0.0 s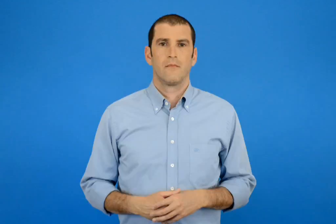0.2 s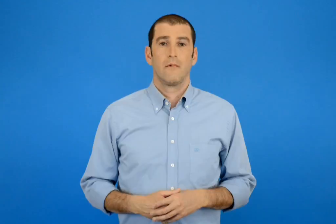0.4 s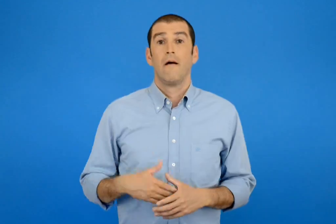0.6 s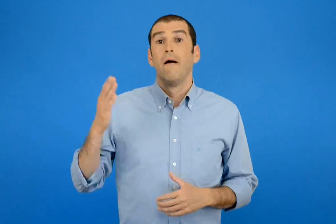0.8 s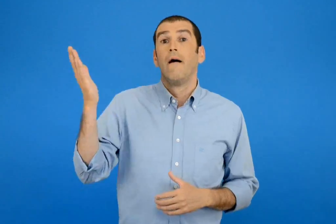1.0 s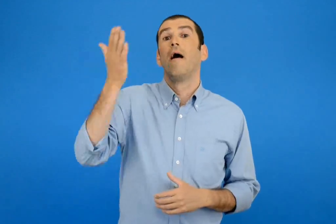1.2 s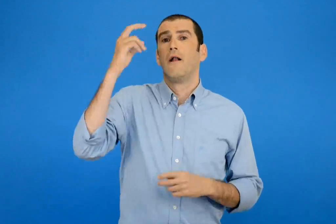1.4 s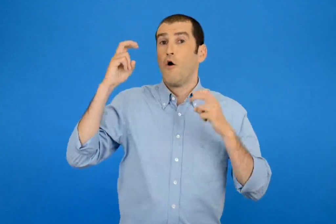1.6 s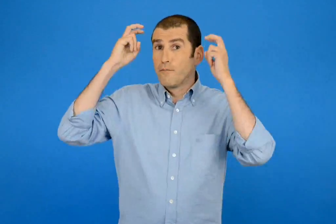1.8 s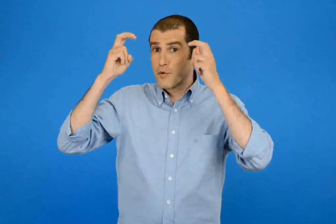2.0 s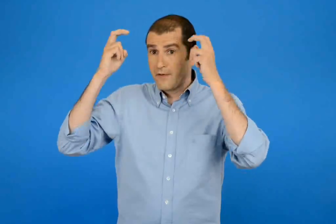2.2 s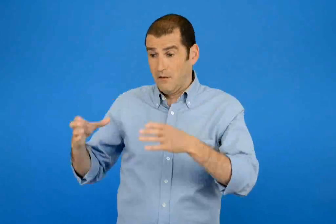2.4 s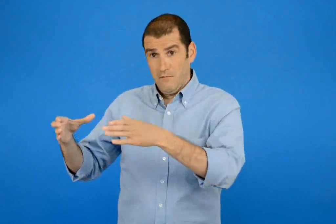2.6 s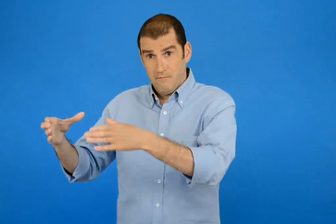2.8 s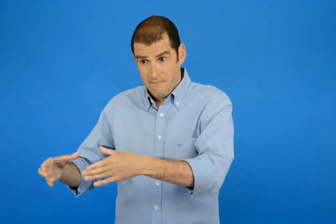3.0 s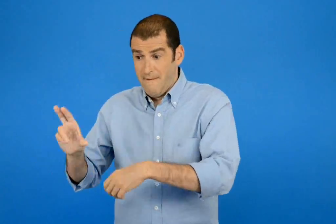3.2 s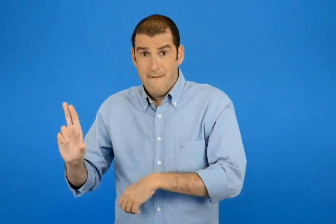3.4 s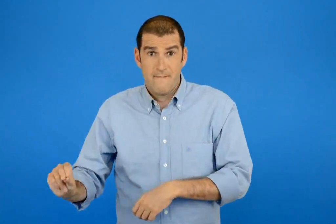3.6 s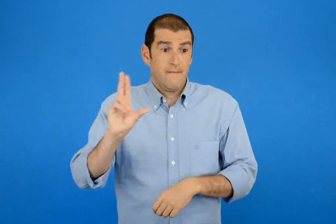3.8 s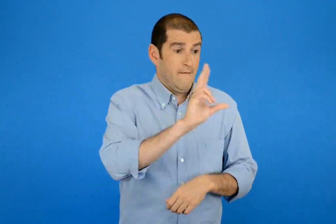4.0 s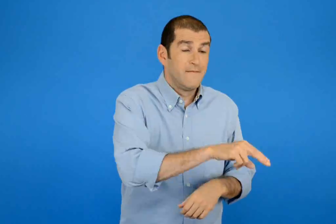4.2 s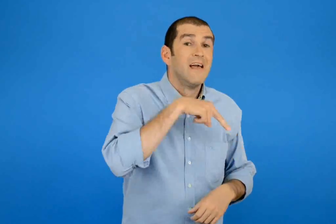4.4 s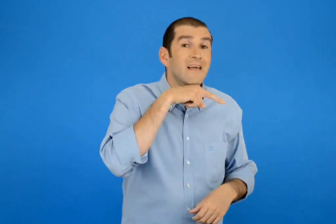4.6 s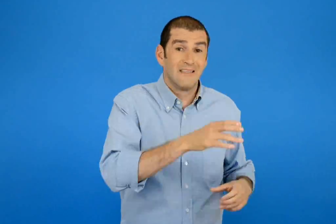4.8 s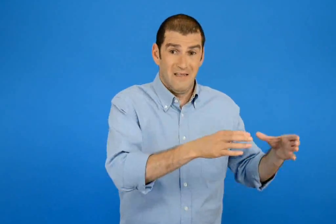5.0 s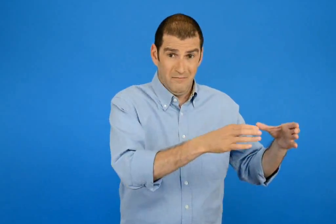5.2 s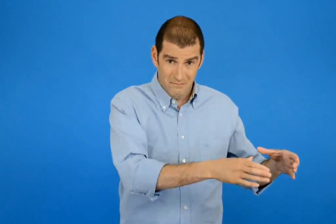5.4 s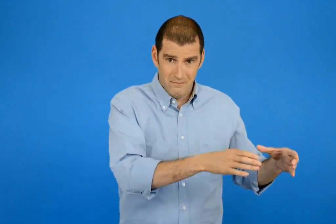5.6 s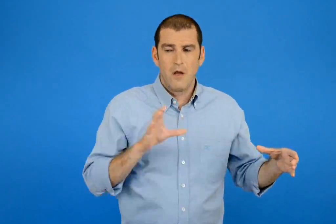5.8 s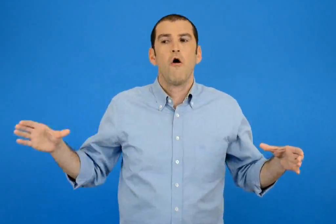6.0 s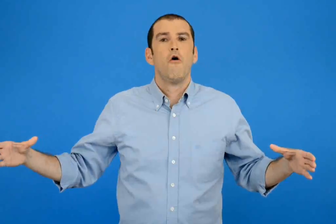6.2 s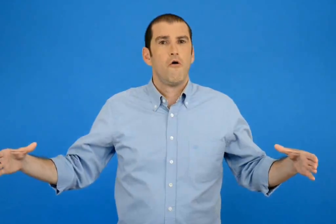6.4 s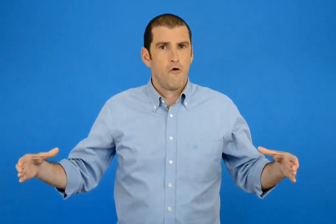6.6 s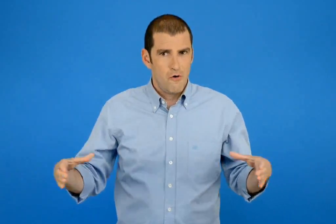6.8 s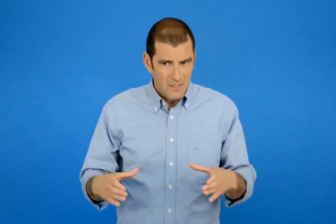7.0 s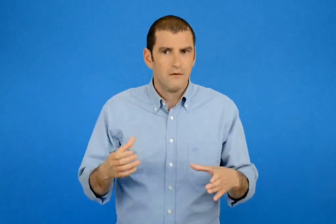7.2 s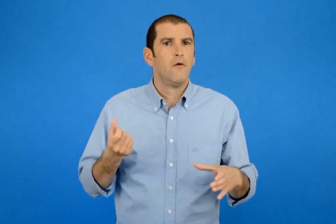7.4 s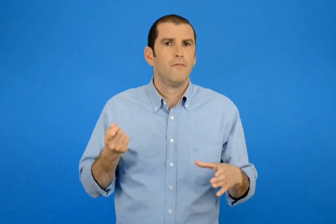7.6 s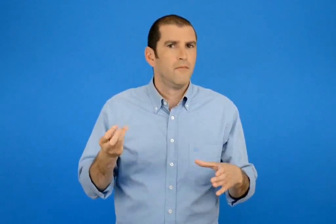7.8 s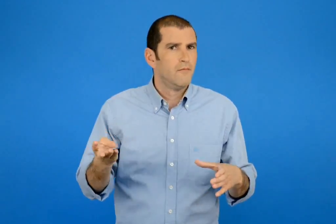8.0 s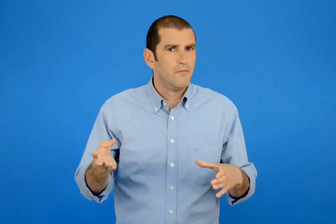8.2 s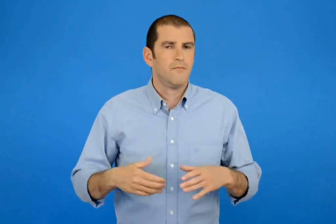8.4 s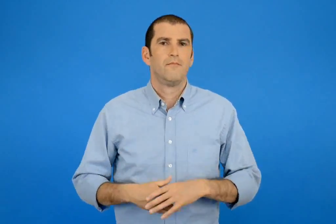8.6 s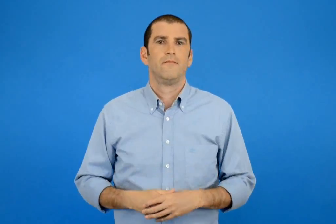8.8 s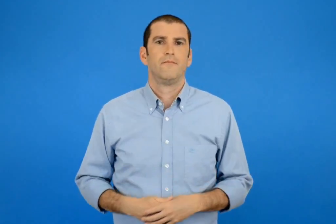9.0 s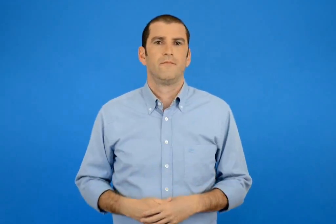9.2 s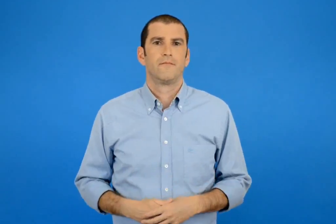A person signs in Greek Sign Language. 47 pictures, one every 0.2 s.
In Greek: αν τα πρόβατα ήταν τόσα όσα τα κατσίκια τότε όλα τα ζώα μαζί θα ήταν περίπου
